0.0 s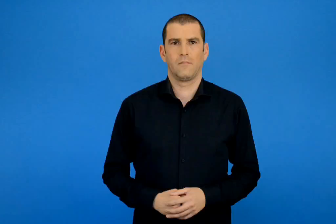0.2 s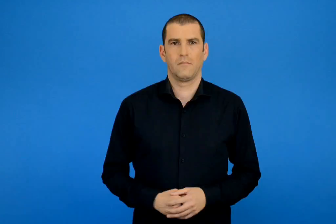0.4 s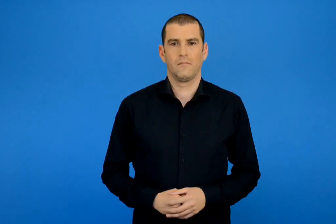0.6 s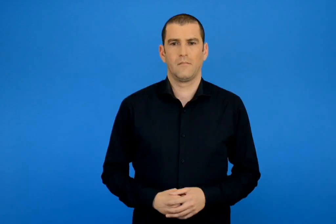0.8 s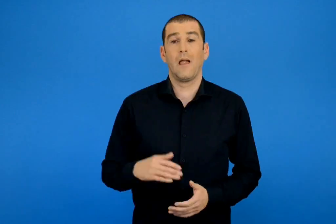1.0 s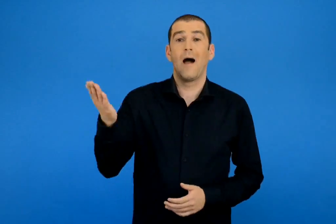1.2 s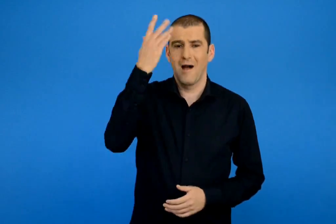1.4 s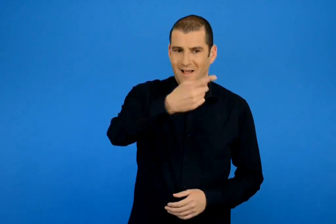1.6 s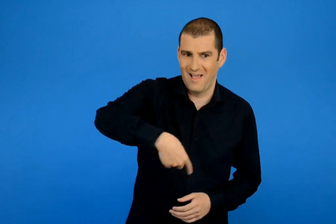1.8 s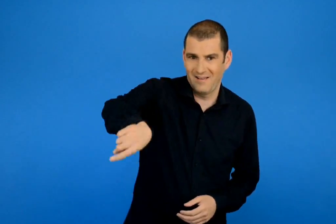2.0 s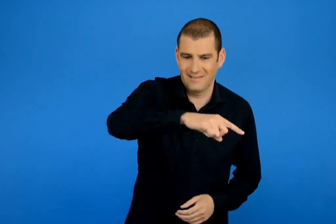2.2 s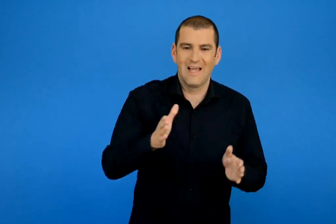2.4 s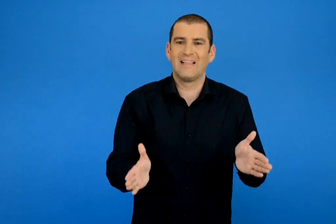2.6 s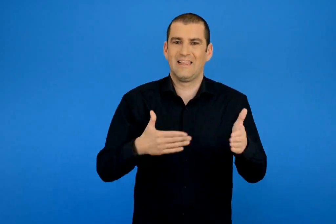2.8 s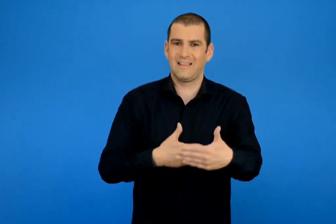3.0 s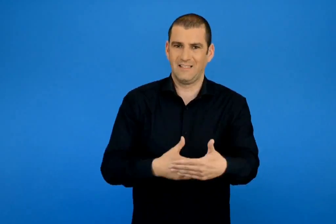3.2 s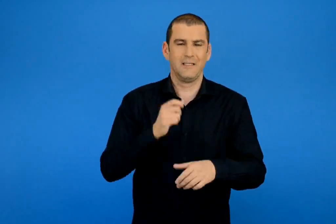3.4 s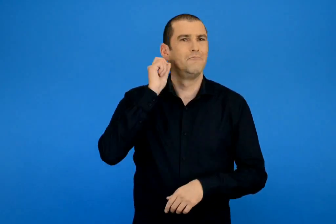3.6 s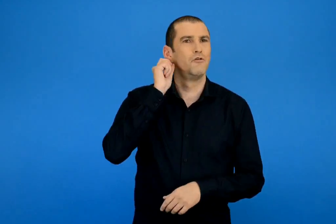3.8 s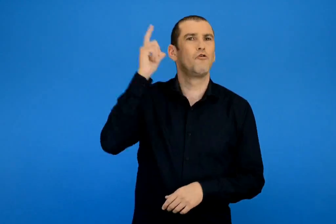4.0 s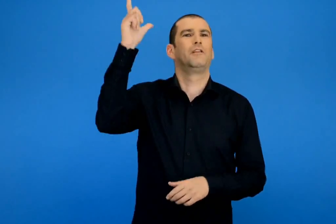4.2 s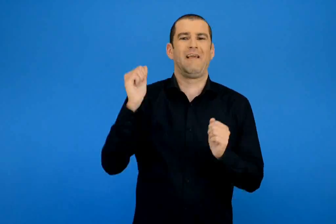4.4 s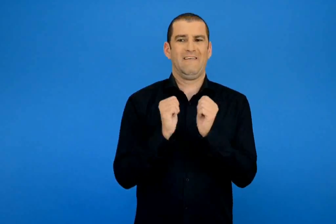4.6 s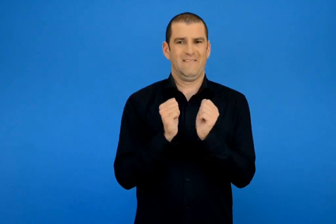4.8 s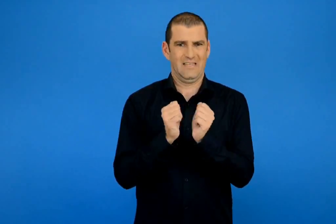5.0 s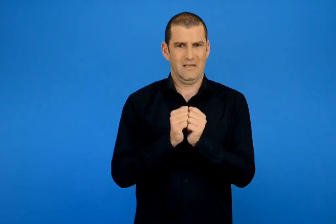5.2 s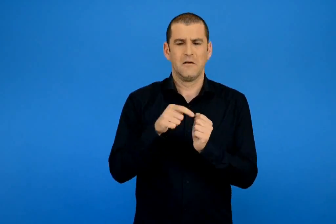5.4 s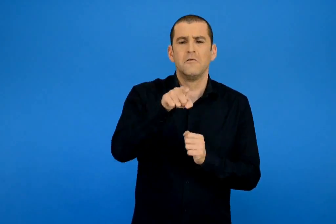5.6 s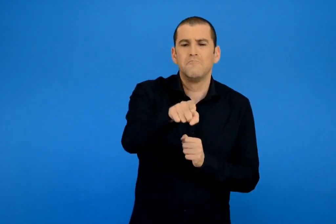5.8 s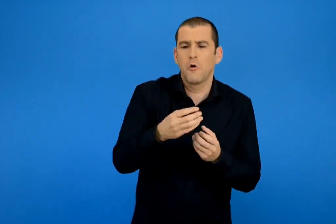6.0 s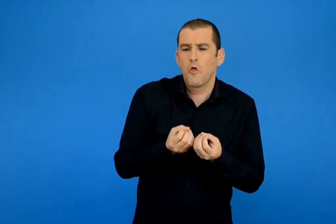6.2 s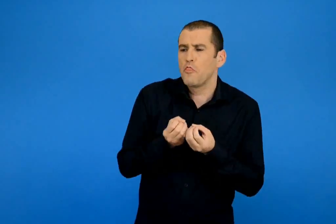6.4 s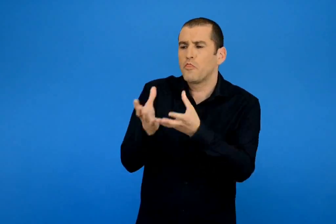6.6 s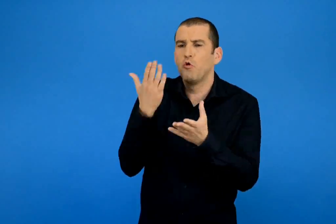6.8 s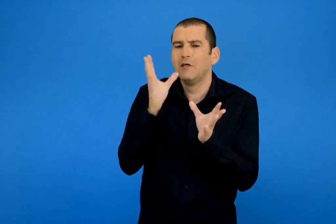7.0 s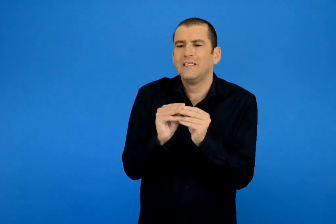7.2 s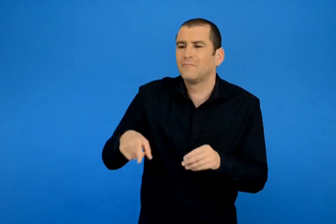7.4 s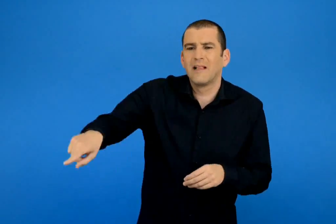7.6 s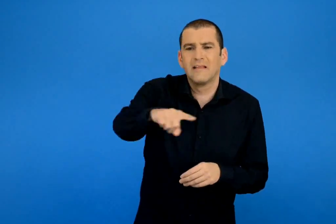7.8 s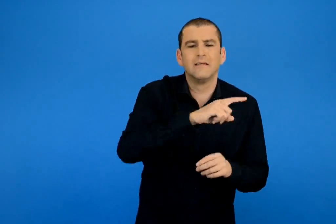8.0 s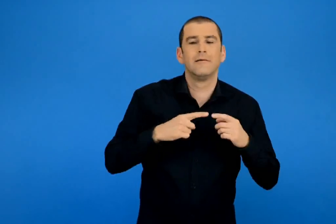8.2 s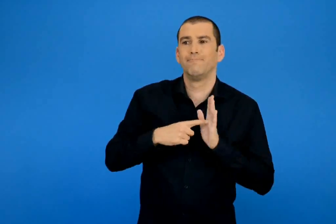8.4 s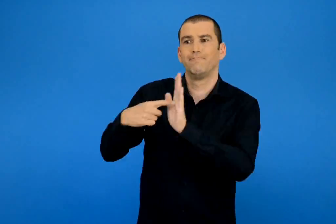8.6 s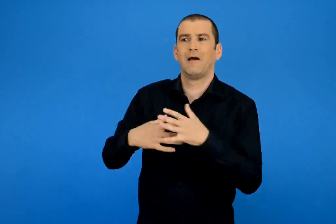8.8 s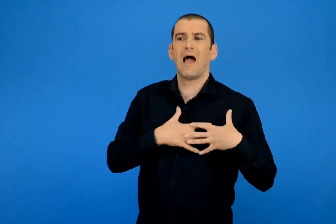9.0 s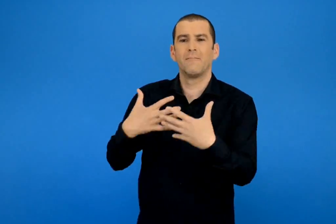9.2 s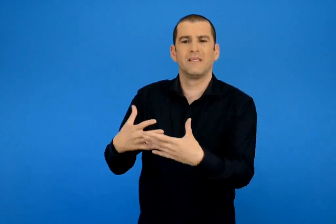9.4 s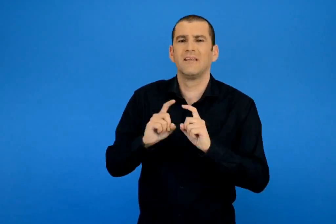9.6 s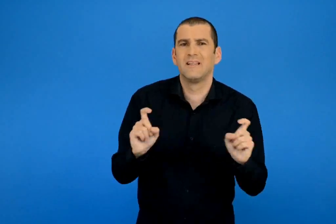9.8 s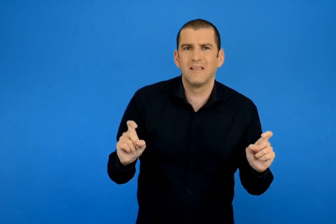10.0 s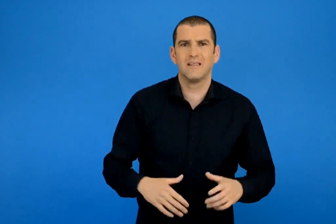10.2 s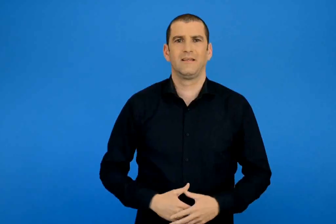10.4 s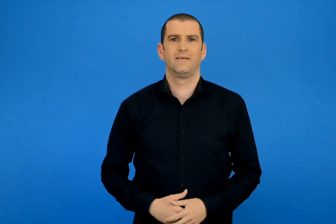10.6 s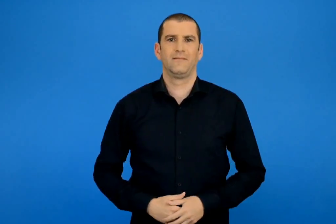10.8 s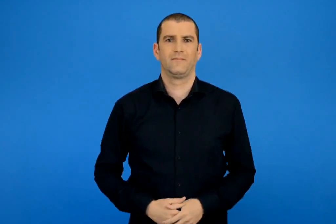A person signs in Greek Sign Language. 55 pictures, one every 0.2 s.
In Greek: εάν κάνατε κι εσείς στην τάξη σας μια γιορτή φιλίας τι δώρο θα έδινες εσύ στους συμμαθητές σου για να τους δείξεις την αγάπη σου ;
